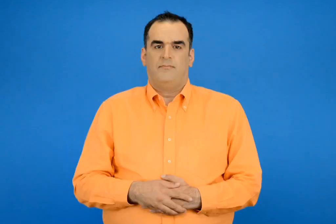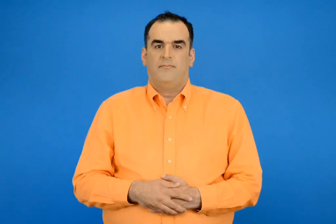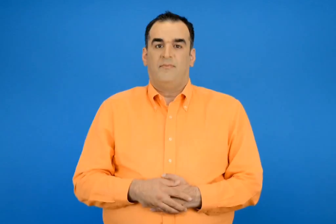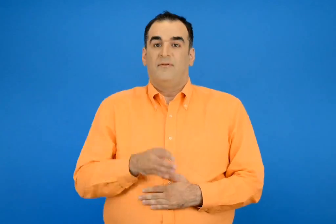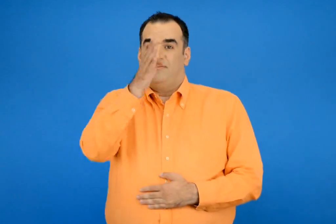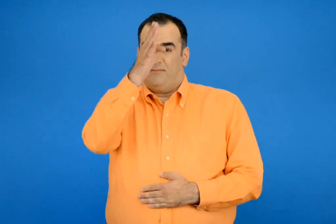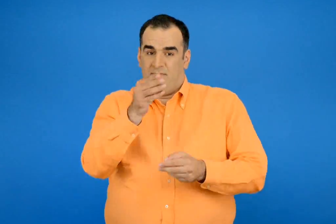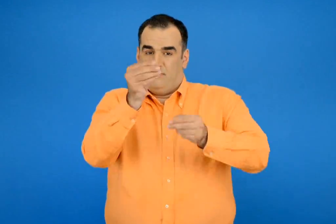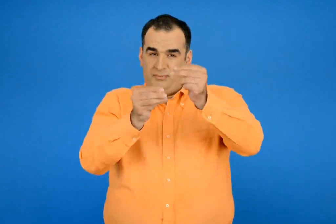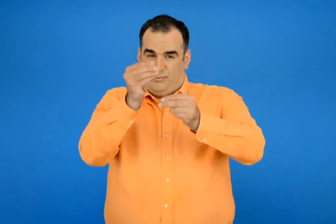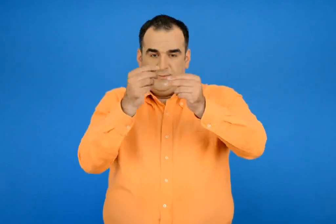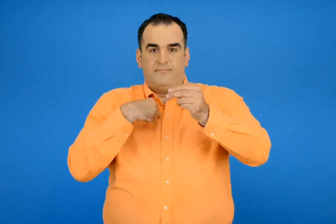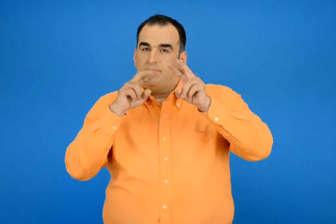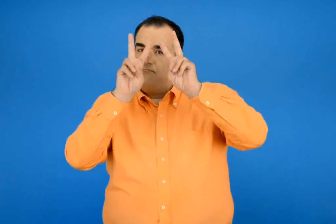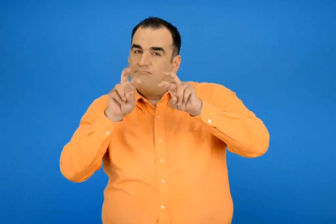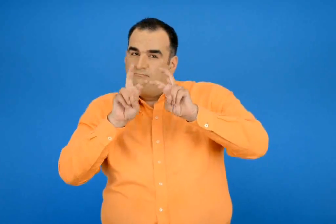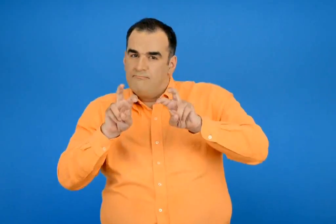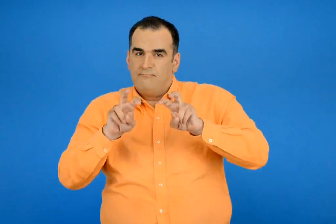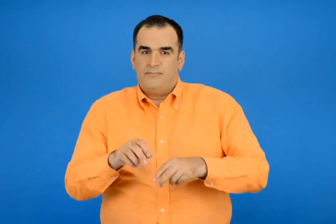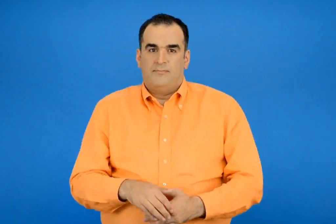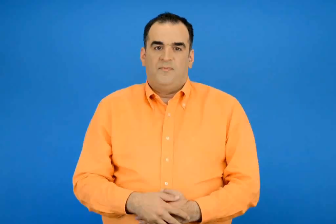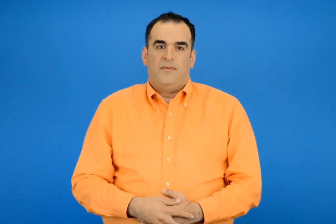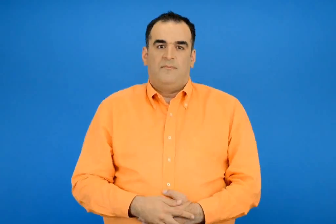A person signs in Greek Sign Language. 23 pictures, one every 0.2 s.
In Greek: ελέγχω με καθετή πράξη
